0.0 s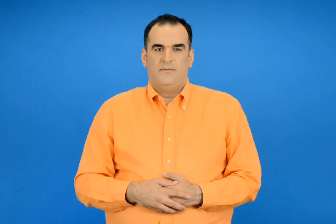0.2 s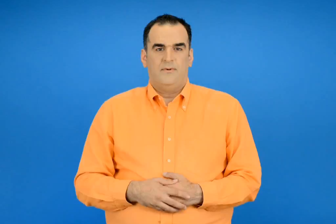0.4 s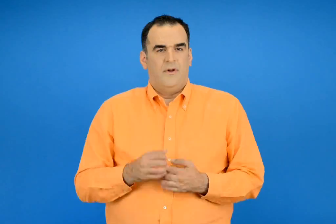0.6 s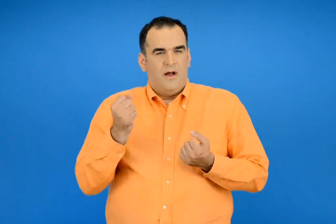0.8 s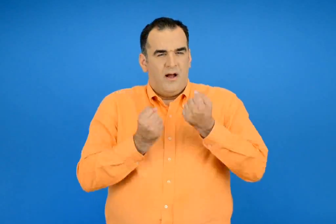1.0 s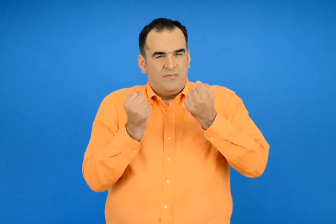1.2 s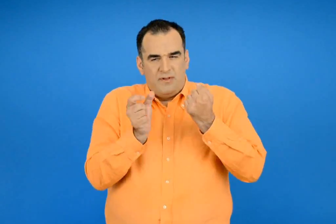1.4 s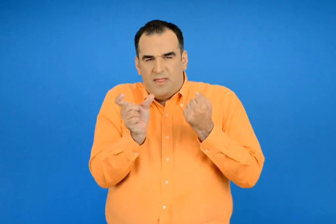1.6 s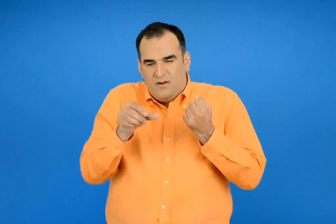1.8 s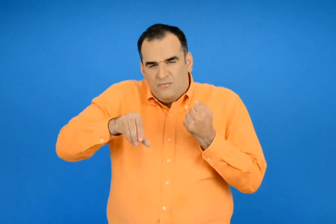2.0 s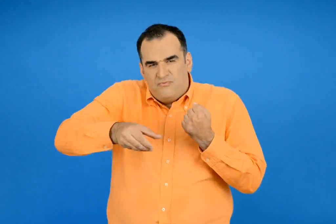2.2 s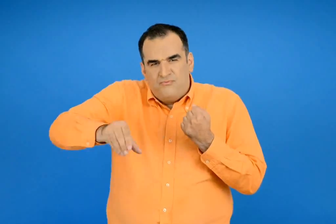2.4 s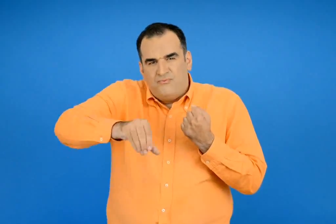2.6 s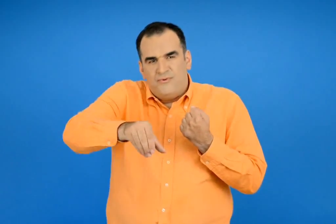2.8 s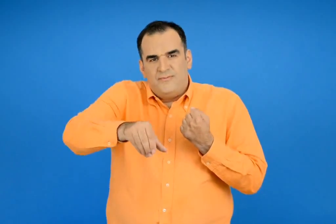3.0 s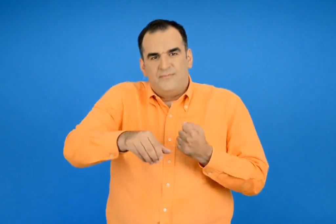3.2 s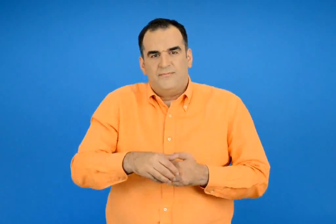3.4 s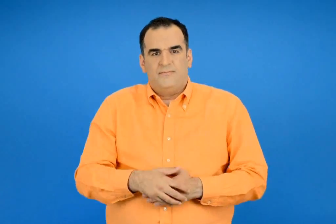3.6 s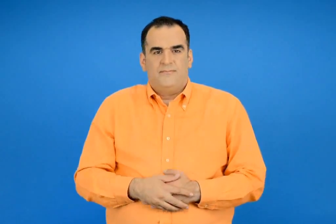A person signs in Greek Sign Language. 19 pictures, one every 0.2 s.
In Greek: αυτοκινητάκια
